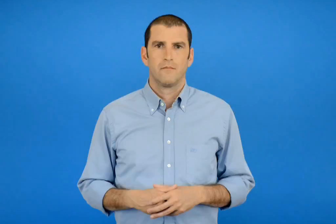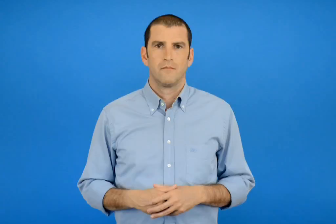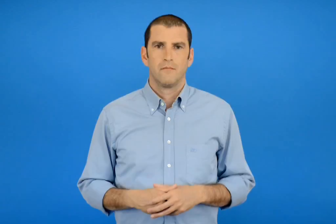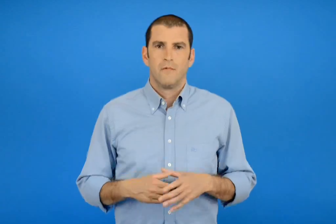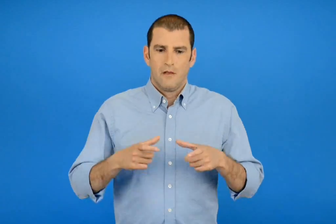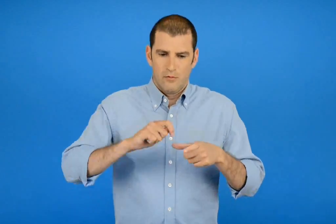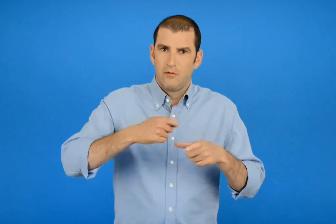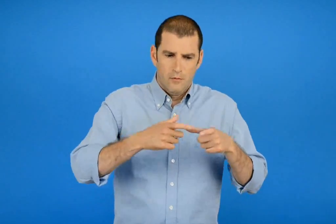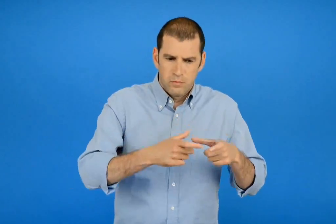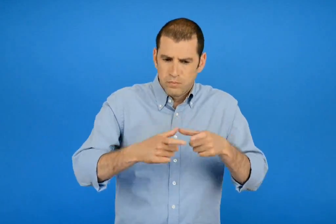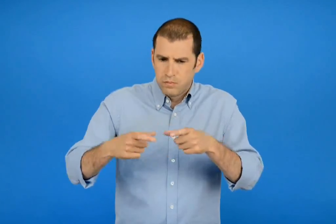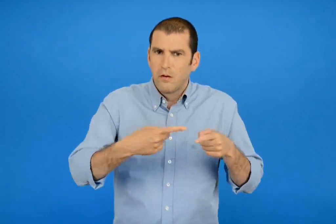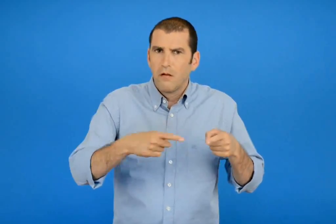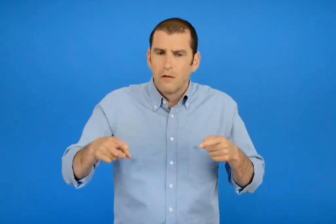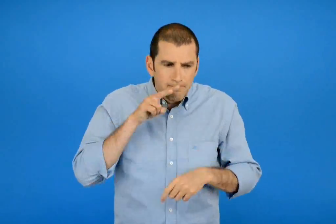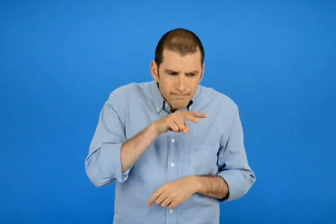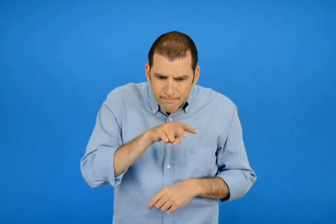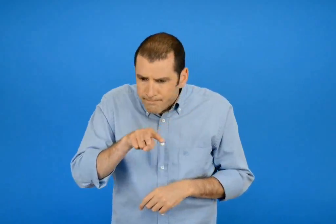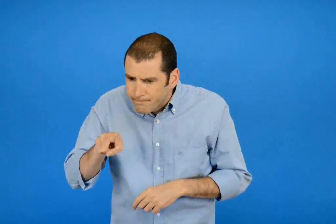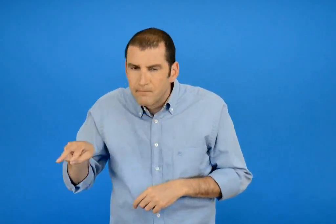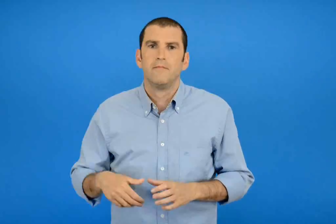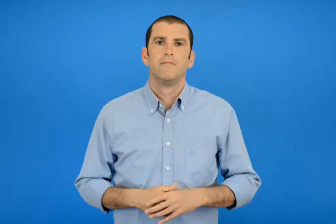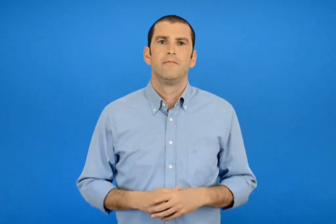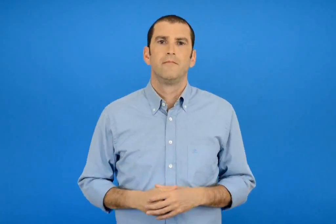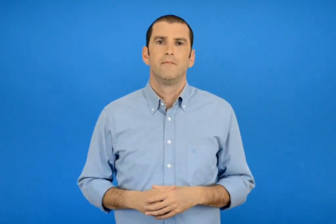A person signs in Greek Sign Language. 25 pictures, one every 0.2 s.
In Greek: παρατηρώ τις συσκευασίες
